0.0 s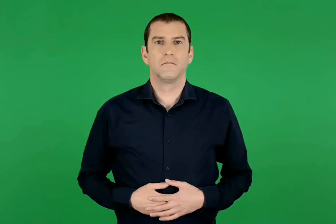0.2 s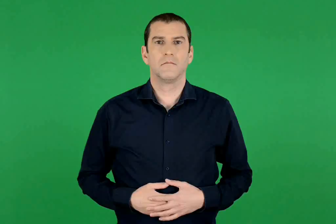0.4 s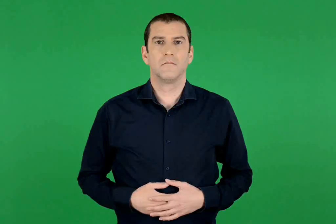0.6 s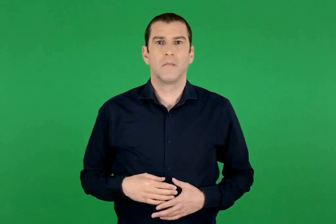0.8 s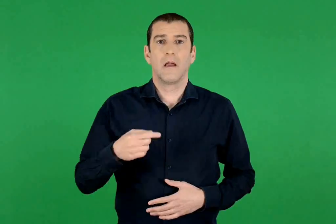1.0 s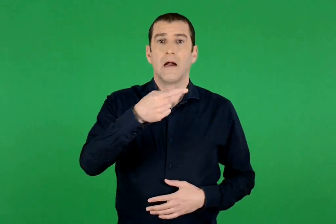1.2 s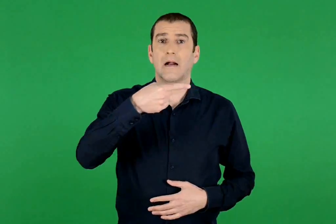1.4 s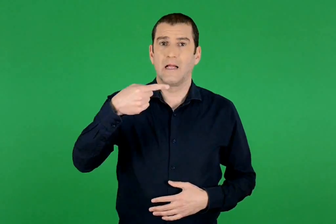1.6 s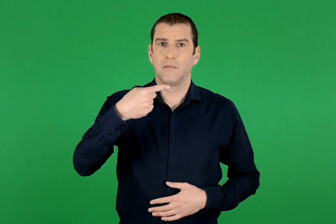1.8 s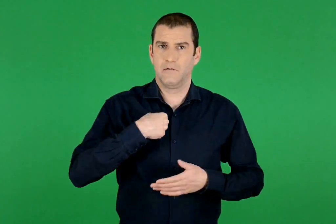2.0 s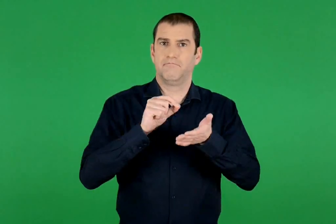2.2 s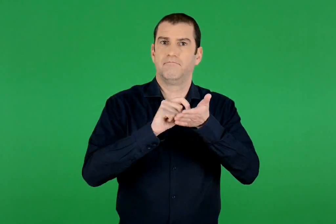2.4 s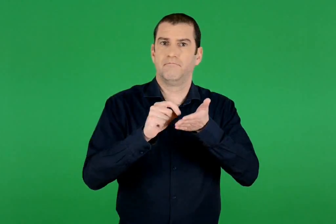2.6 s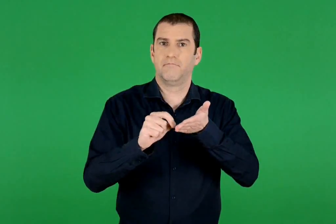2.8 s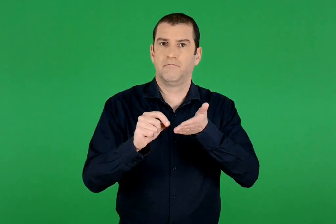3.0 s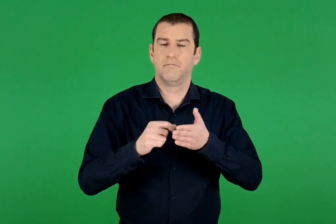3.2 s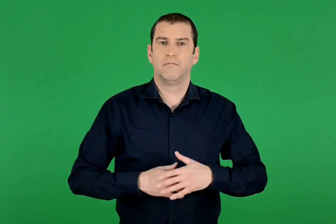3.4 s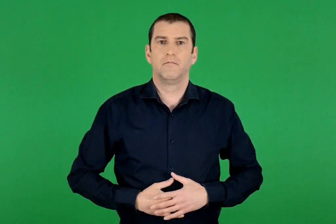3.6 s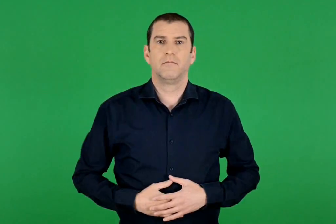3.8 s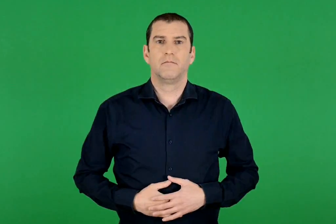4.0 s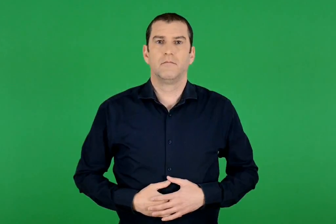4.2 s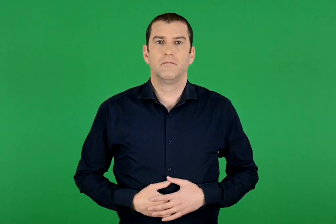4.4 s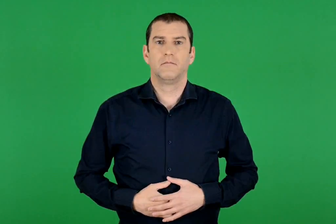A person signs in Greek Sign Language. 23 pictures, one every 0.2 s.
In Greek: γράφω το κλάσμα
